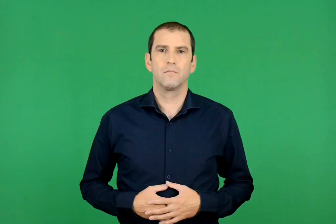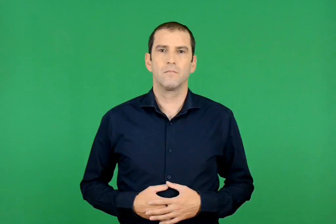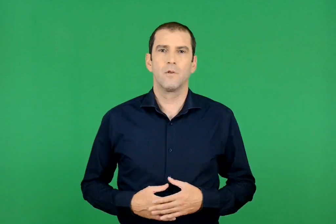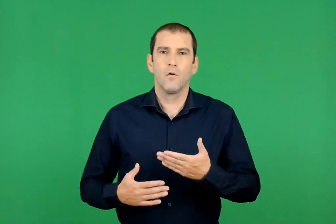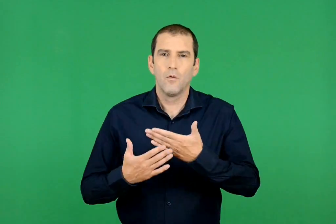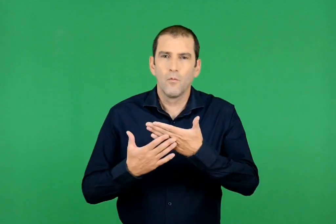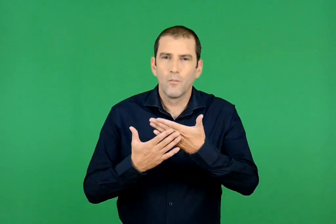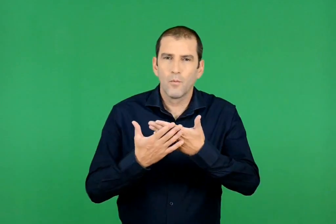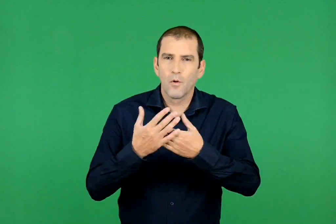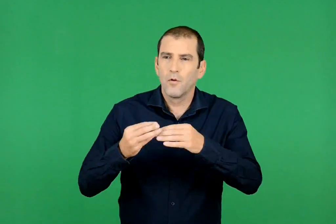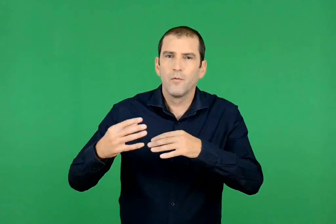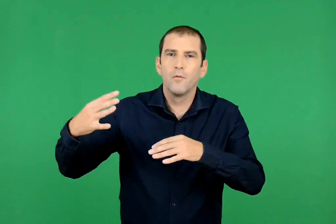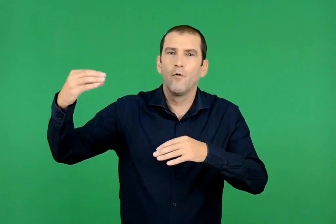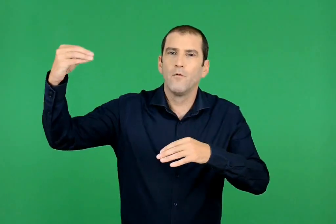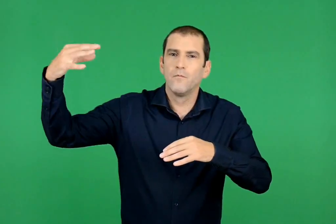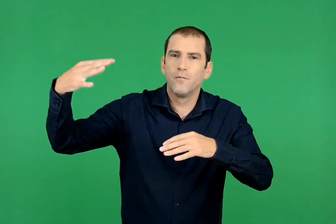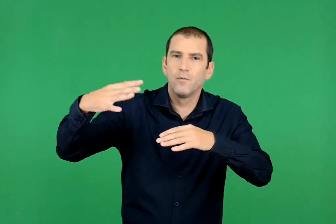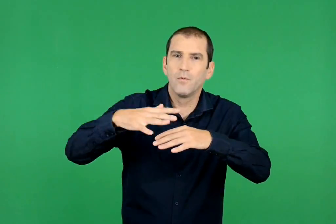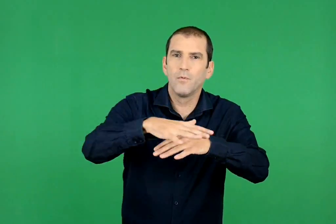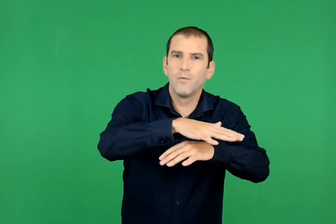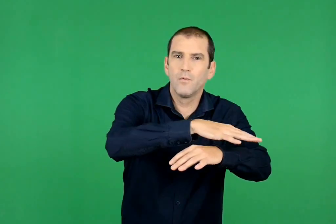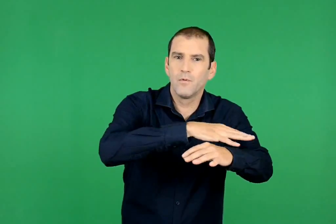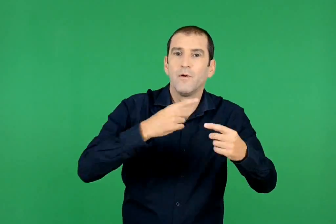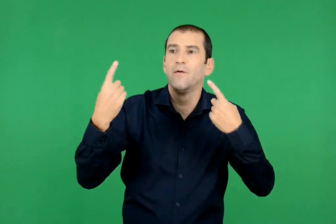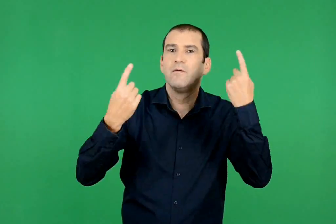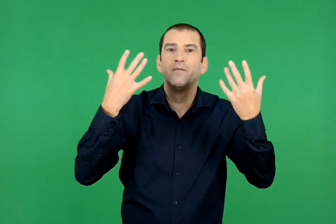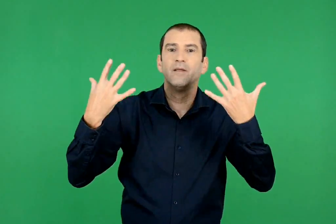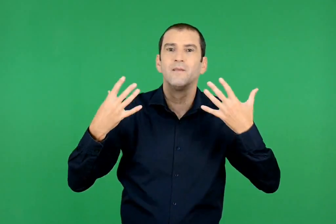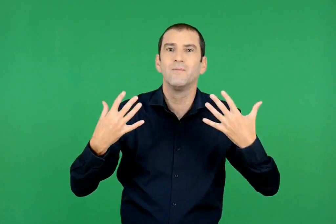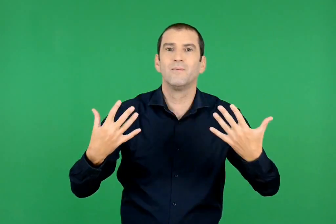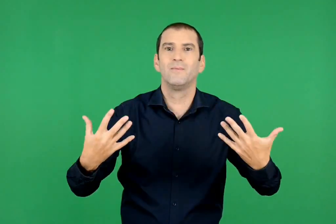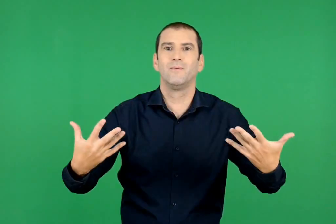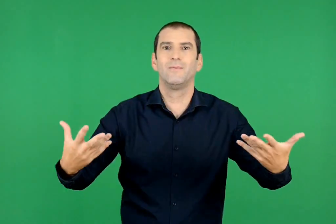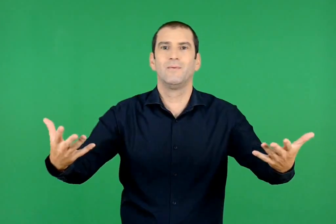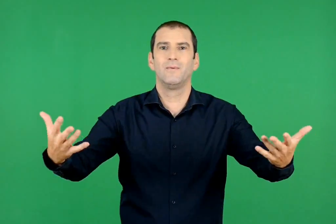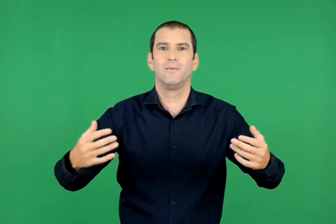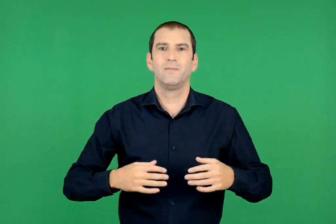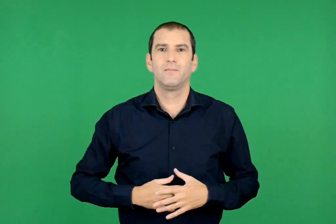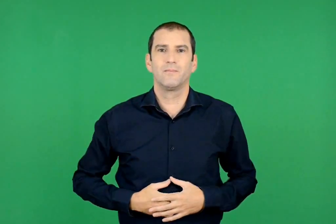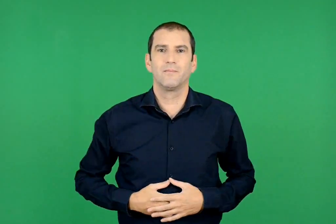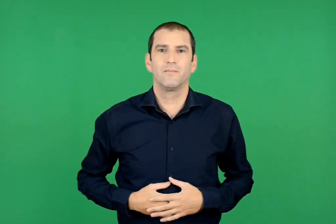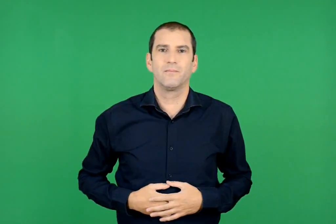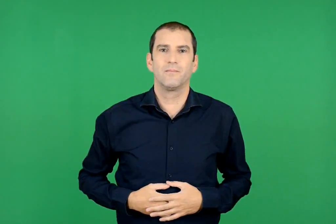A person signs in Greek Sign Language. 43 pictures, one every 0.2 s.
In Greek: ως την εφίλειτο πρωινό θάμπος , η φύση σάμπως γλυκά να ομιλεί
